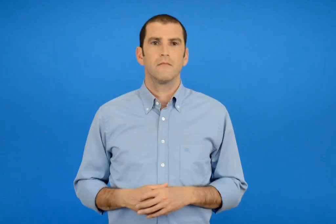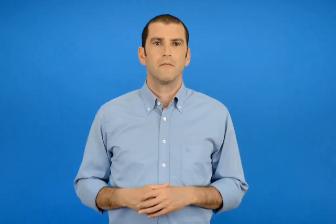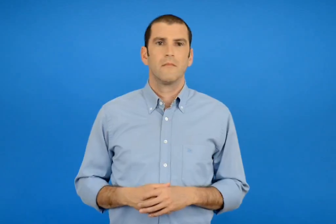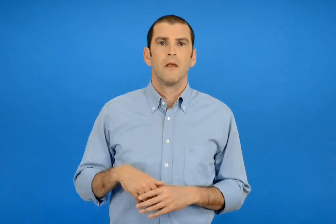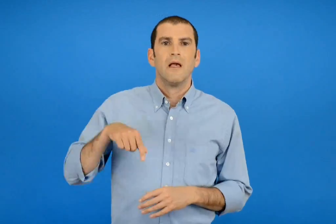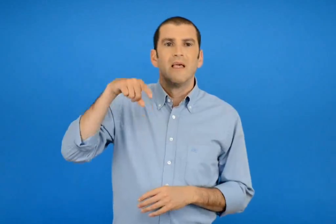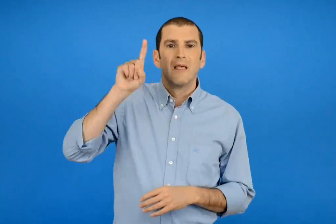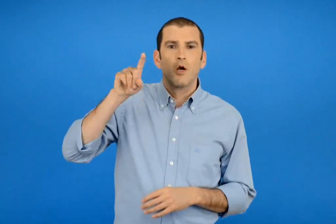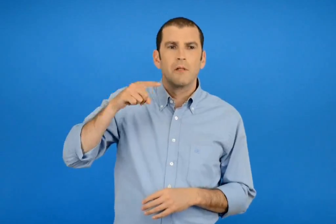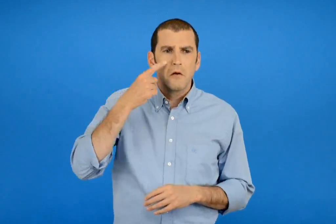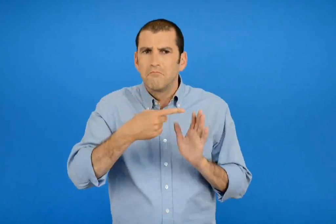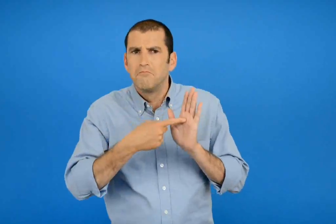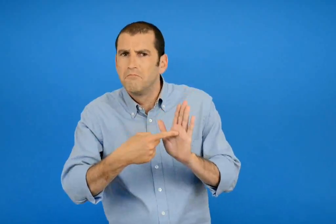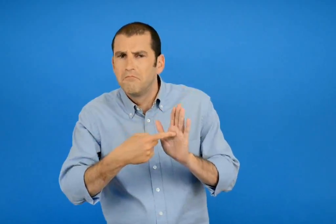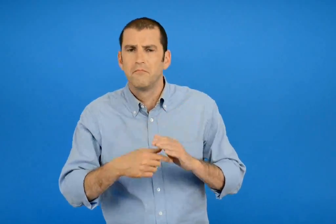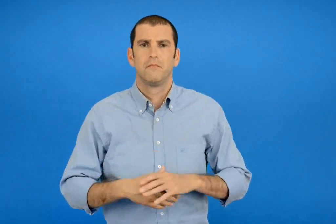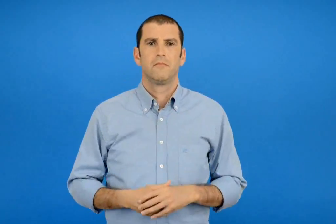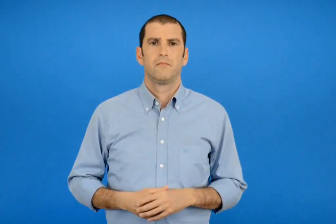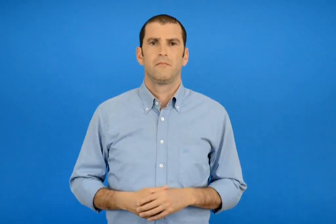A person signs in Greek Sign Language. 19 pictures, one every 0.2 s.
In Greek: τι δείχνει η ημερομηνία ;
